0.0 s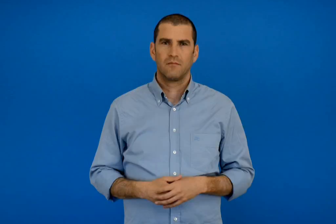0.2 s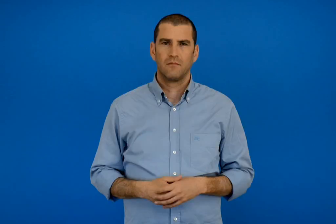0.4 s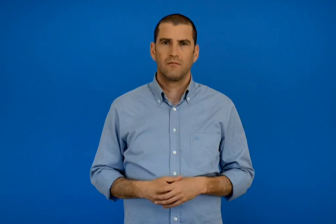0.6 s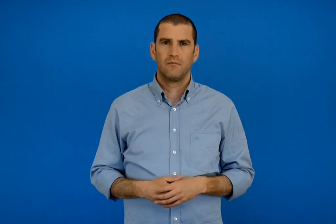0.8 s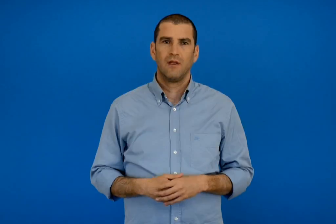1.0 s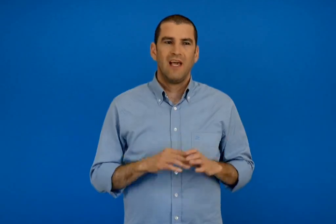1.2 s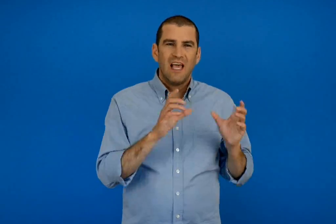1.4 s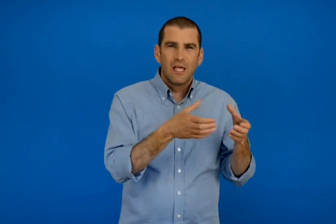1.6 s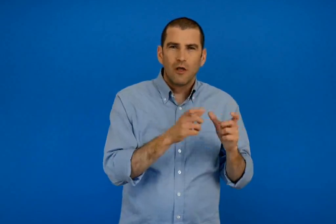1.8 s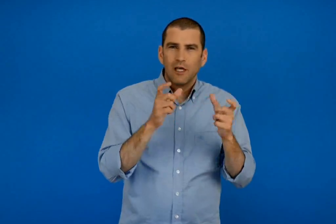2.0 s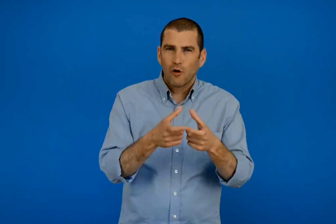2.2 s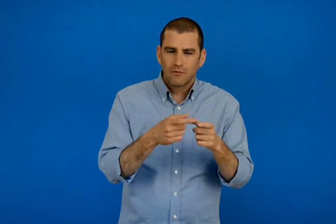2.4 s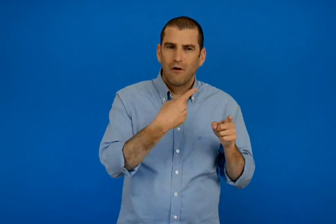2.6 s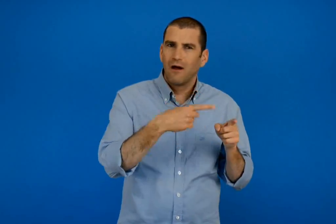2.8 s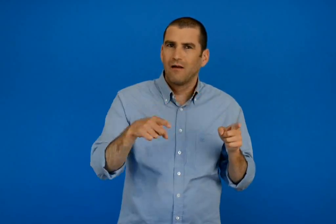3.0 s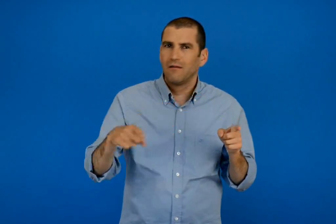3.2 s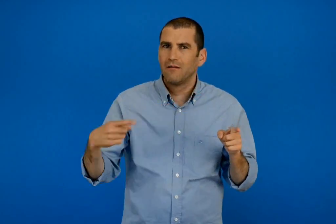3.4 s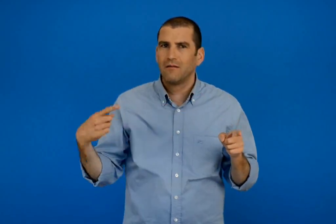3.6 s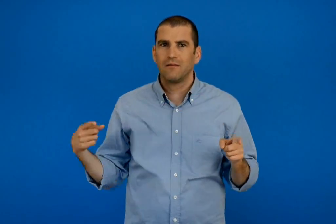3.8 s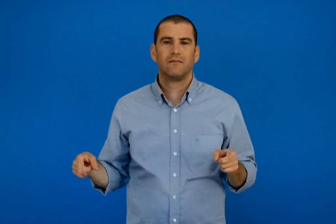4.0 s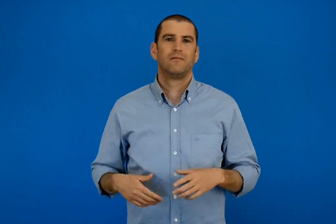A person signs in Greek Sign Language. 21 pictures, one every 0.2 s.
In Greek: άλλες οικογένειες
